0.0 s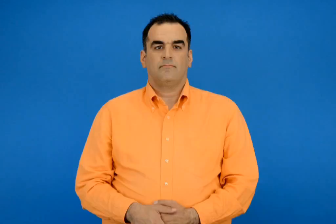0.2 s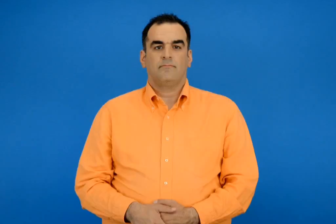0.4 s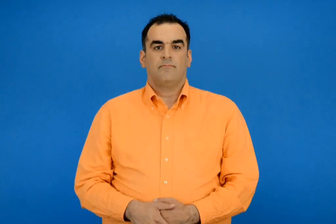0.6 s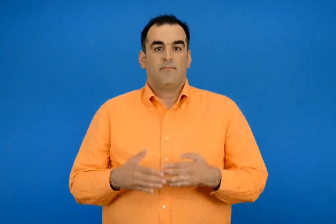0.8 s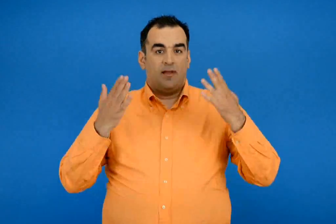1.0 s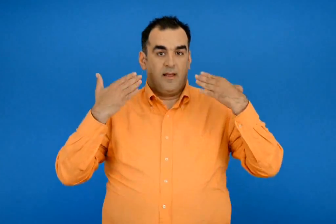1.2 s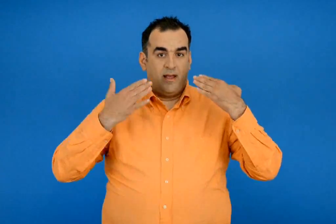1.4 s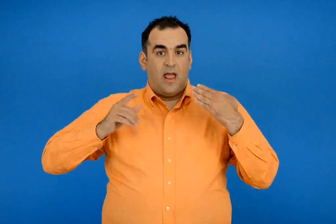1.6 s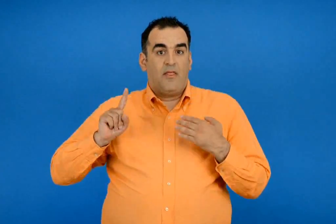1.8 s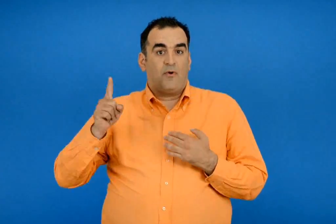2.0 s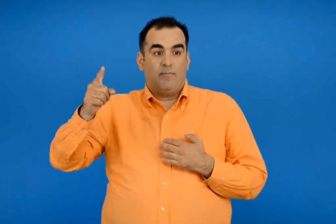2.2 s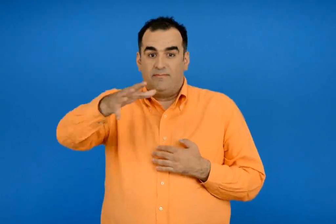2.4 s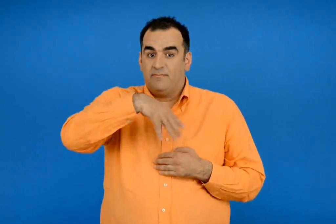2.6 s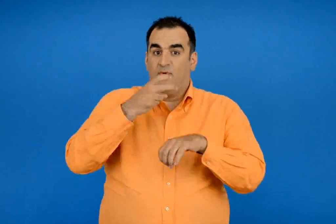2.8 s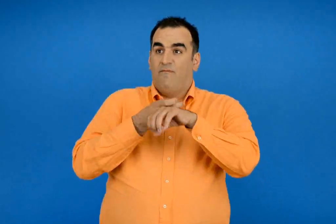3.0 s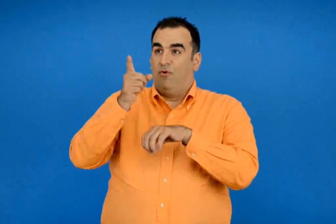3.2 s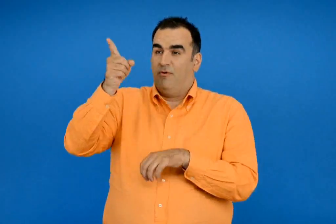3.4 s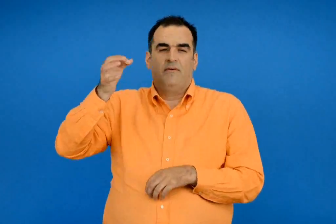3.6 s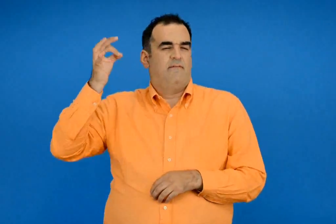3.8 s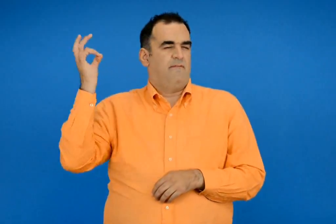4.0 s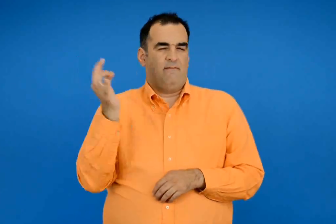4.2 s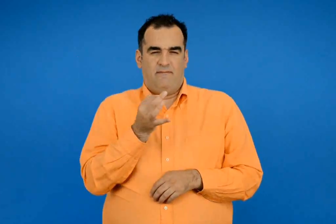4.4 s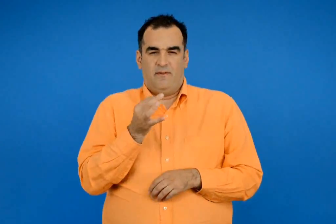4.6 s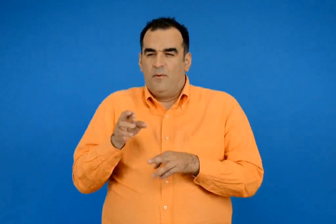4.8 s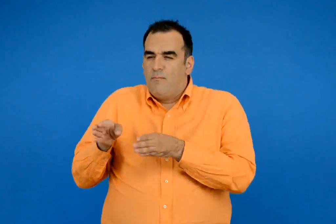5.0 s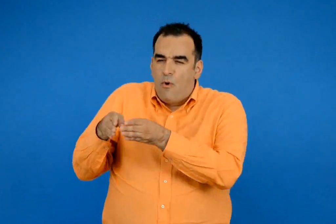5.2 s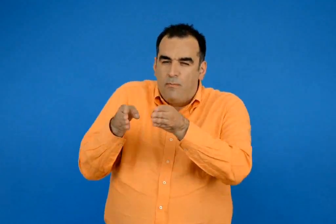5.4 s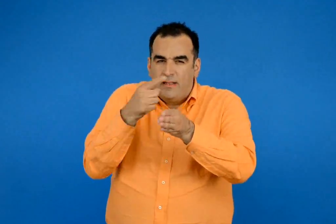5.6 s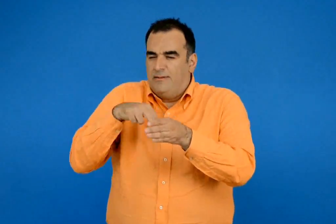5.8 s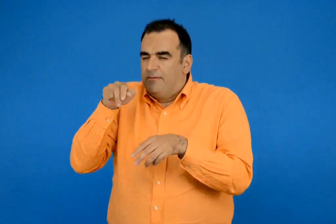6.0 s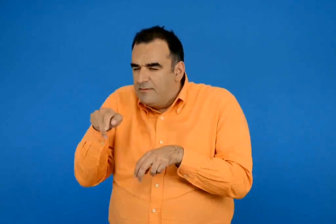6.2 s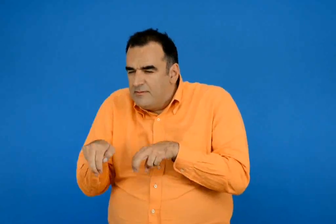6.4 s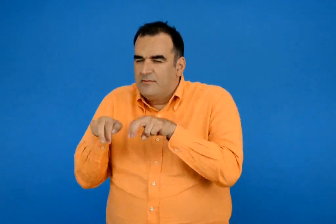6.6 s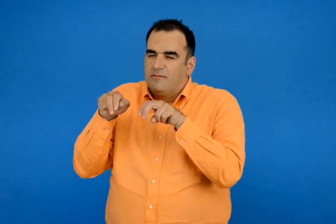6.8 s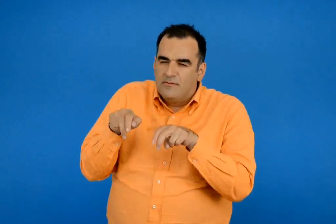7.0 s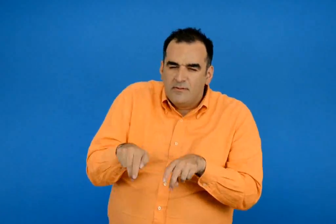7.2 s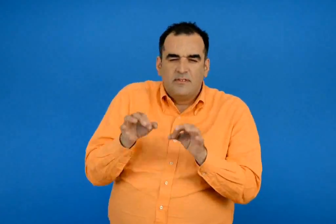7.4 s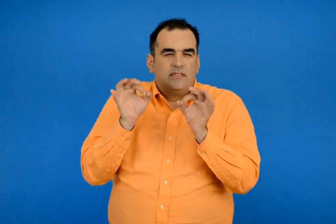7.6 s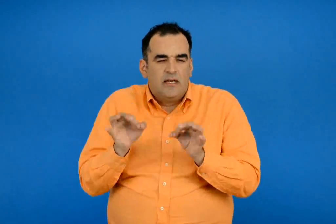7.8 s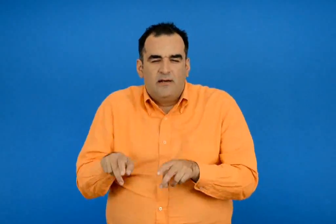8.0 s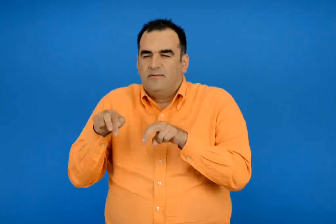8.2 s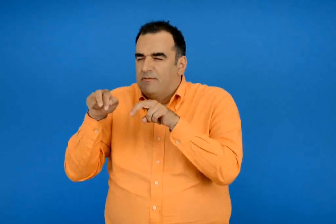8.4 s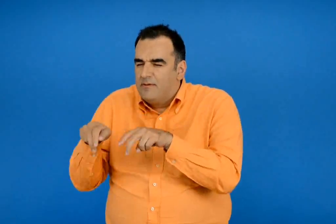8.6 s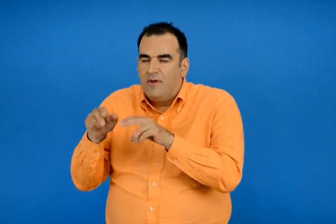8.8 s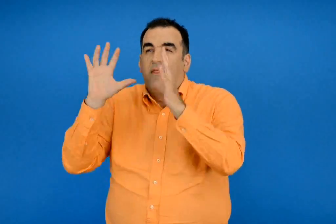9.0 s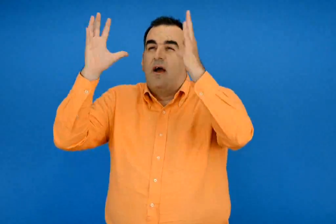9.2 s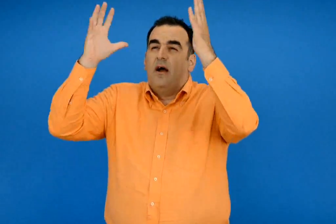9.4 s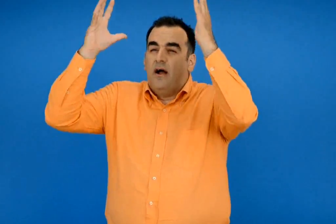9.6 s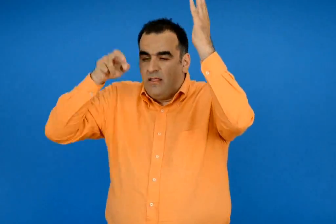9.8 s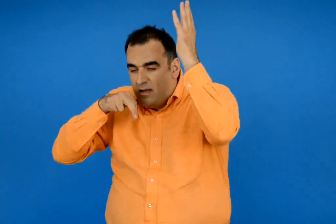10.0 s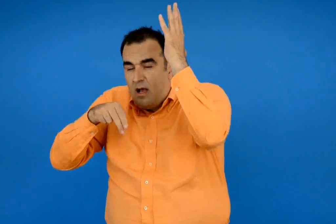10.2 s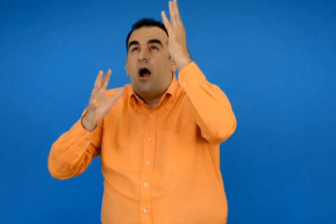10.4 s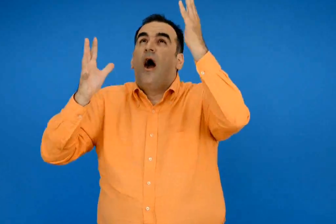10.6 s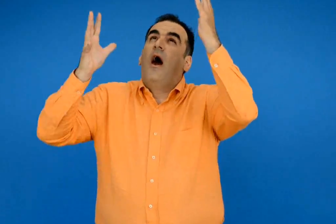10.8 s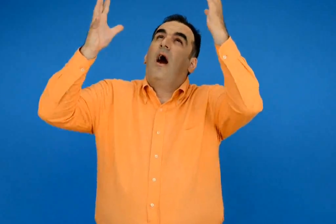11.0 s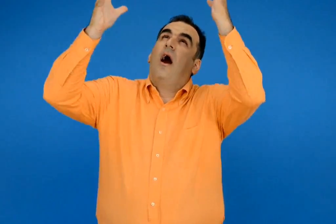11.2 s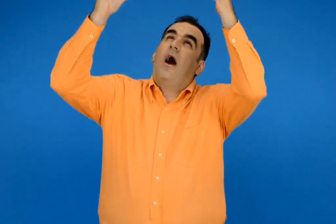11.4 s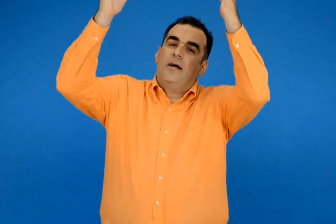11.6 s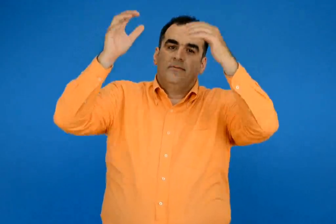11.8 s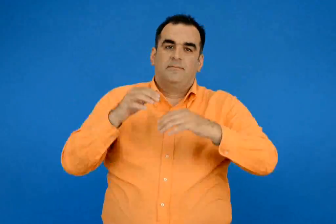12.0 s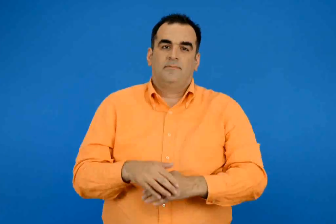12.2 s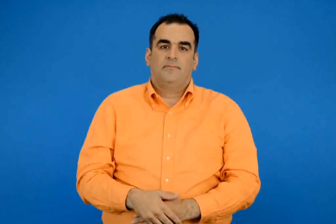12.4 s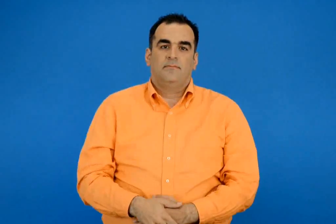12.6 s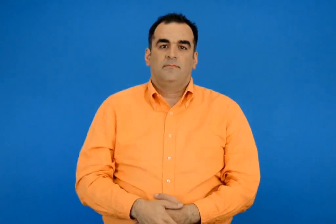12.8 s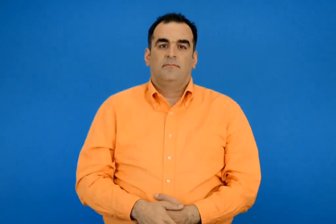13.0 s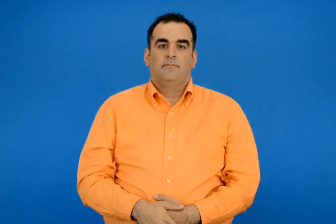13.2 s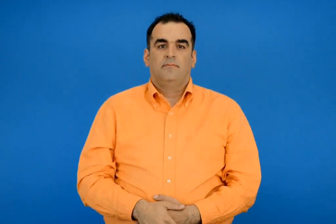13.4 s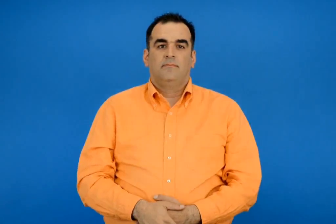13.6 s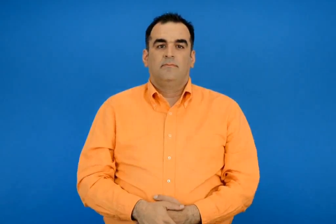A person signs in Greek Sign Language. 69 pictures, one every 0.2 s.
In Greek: η εκδρομή μας στο βουνό ήταν υπεροχή πήραμε το μονοπάτι ήσυχα ήσυχα και σε λίγο χωθήκαμε σε εάν δάσος με μεγάλα και ψηλά δέντρα
